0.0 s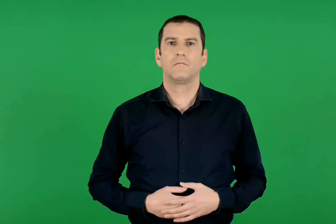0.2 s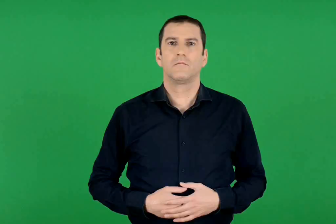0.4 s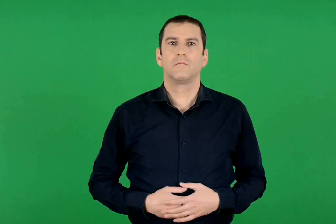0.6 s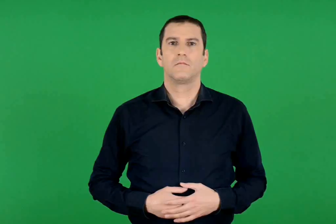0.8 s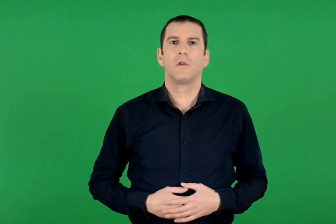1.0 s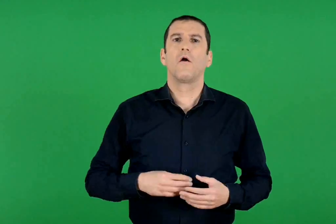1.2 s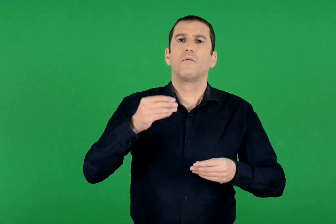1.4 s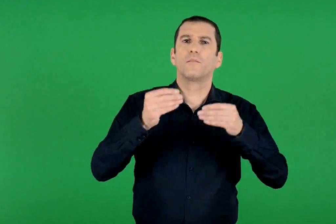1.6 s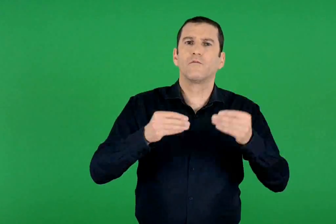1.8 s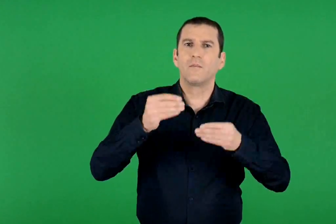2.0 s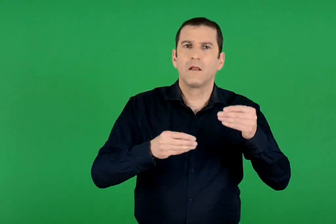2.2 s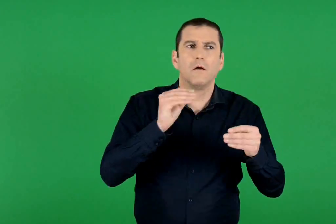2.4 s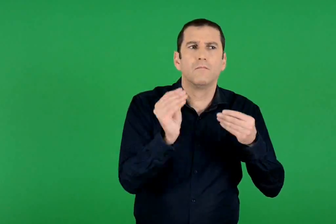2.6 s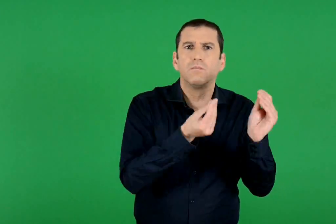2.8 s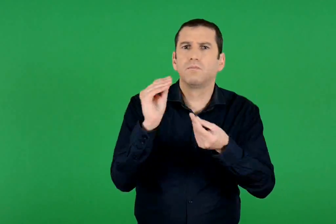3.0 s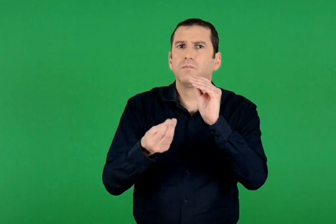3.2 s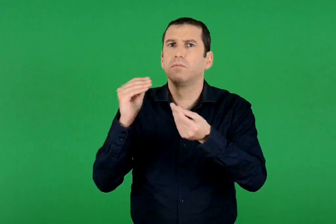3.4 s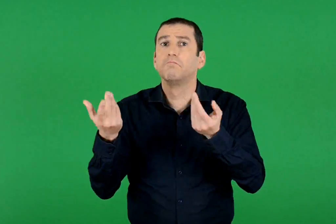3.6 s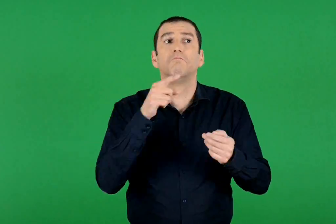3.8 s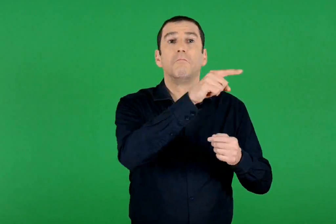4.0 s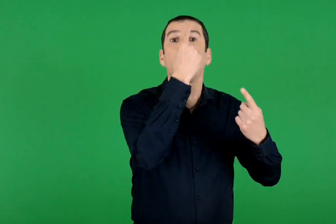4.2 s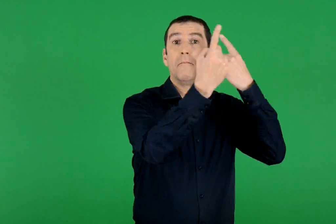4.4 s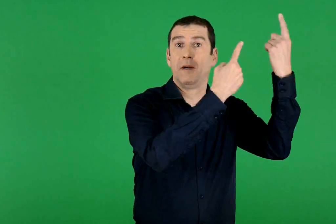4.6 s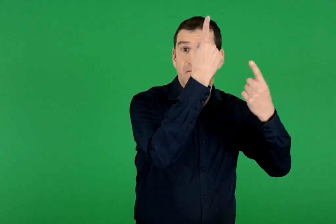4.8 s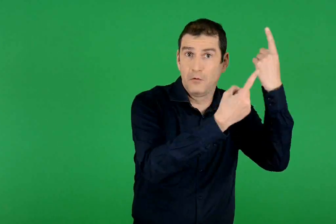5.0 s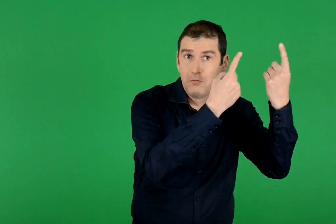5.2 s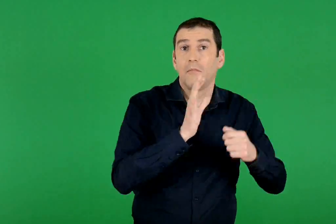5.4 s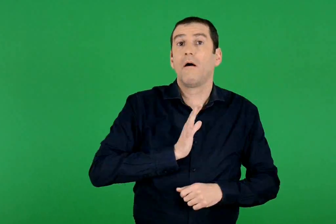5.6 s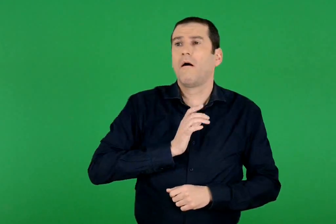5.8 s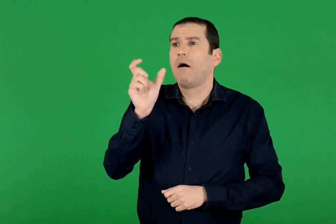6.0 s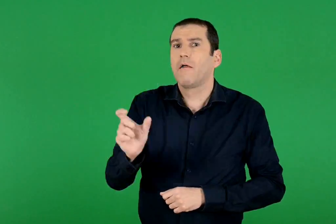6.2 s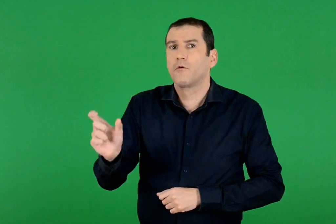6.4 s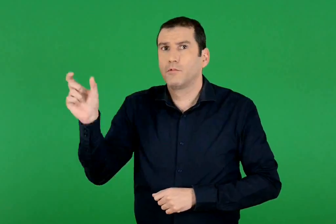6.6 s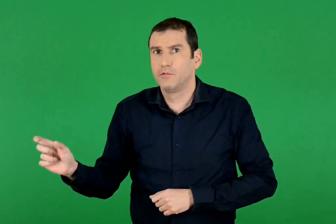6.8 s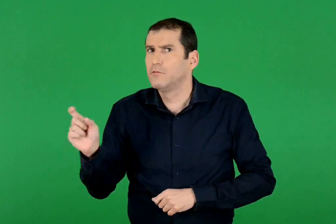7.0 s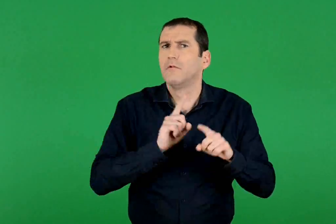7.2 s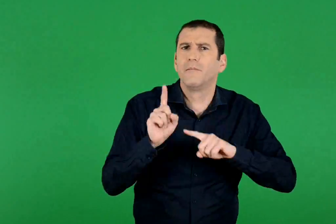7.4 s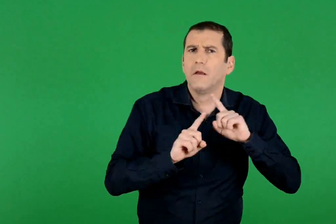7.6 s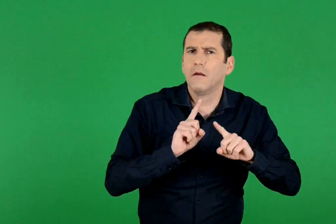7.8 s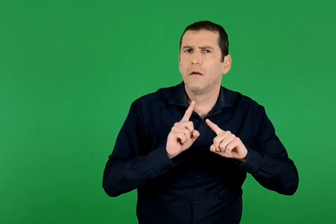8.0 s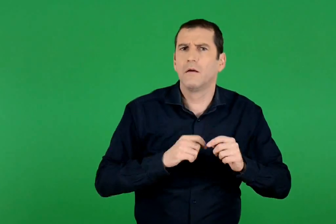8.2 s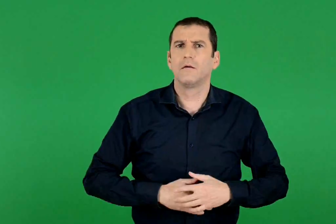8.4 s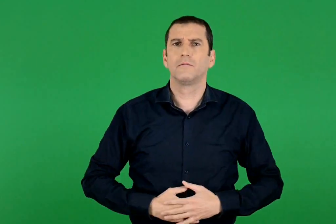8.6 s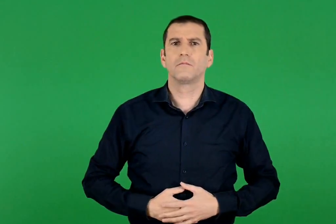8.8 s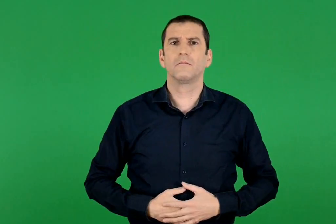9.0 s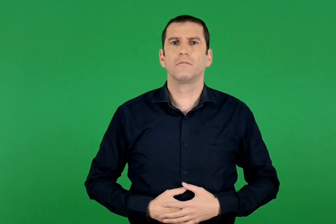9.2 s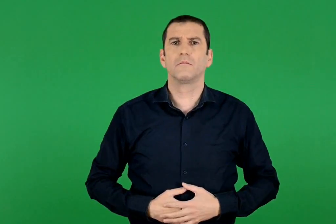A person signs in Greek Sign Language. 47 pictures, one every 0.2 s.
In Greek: ποια προβλήματα δημιουργούνται στο περιβάλλον , στους ανθρώπους ;
